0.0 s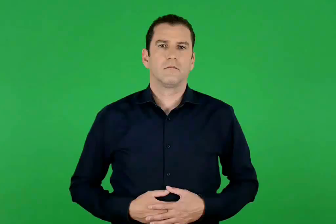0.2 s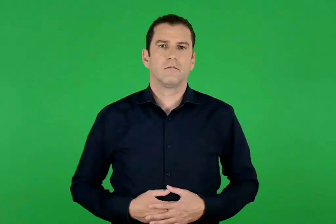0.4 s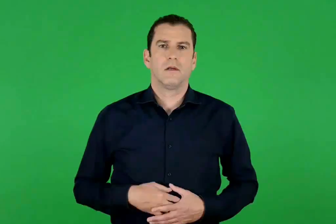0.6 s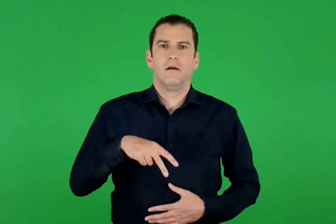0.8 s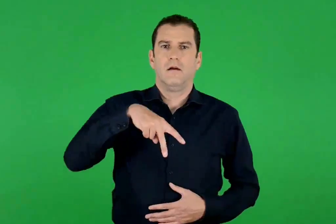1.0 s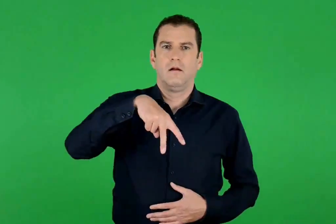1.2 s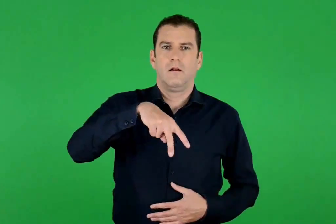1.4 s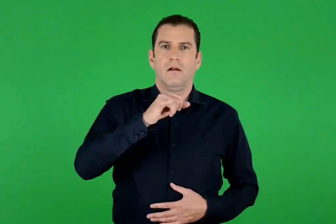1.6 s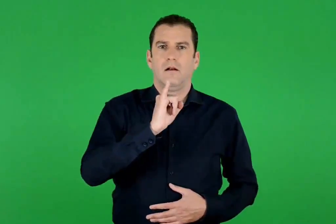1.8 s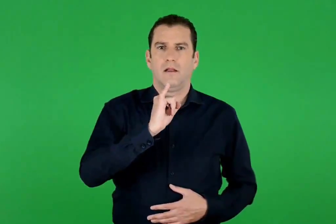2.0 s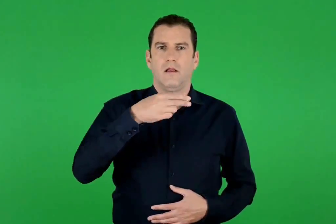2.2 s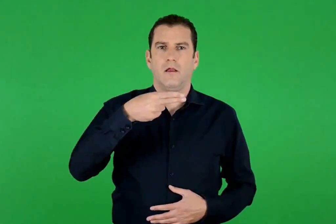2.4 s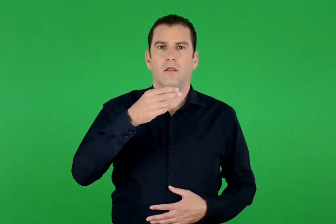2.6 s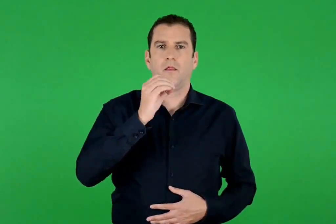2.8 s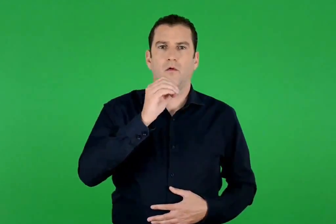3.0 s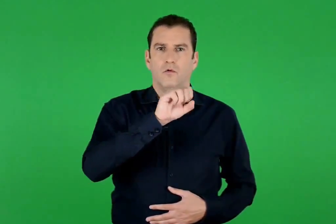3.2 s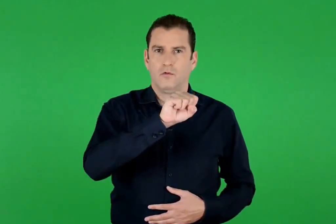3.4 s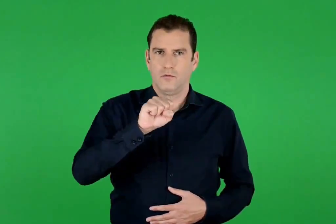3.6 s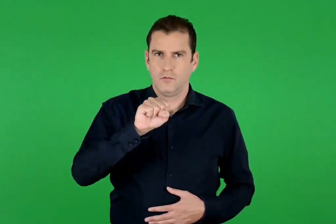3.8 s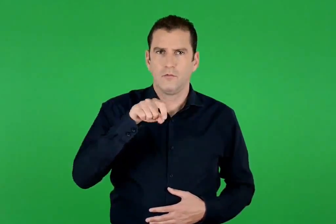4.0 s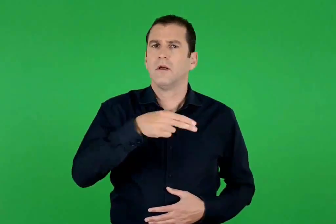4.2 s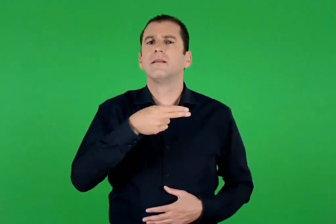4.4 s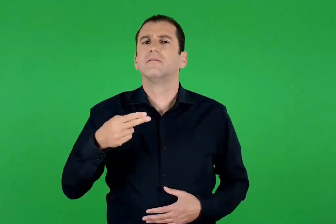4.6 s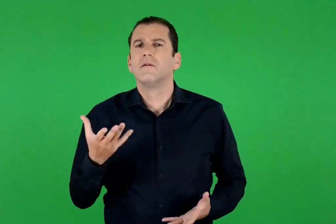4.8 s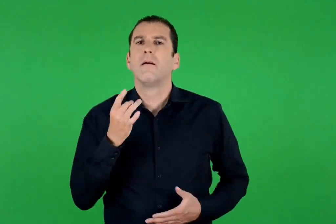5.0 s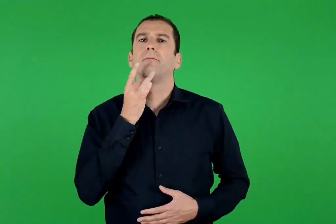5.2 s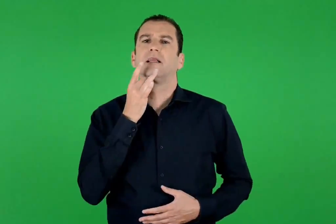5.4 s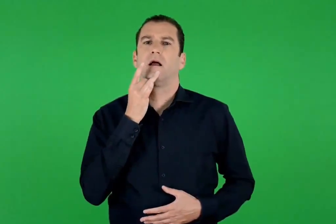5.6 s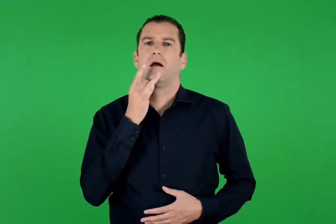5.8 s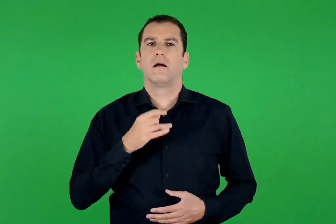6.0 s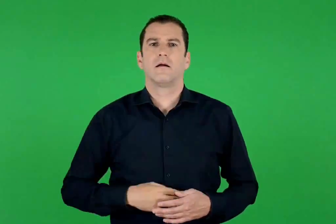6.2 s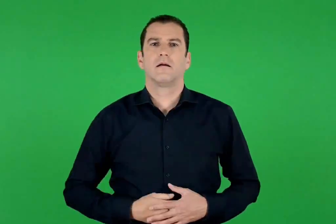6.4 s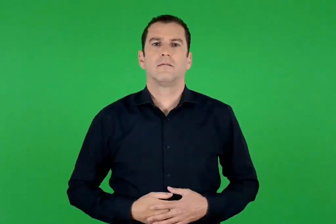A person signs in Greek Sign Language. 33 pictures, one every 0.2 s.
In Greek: λίθος πέτρα
